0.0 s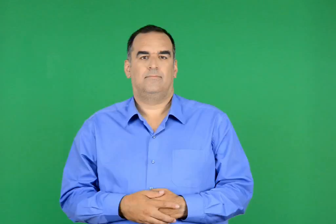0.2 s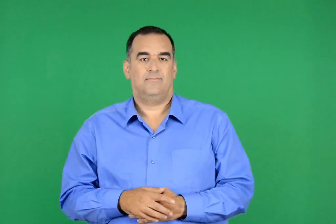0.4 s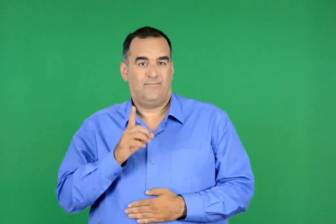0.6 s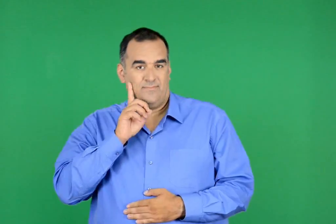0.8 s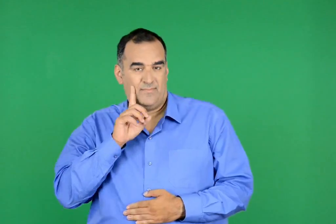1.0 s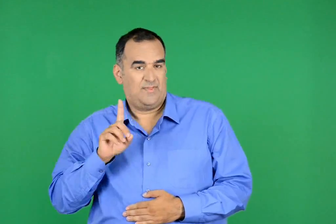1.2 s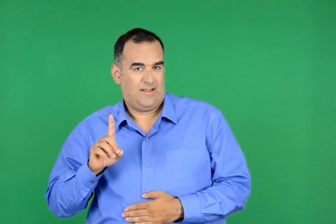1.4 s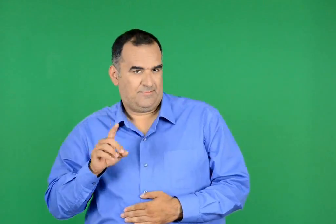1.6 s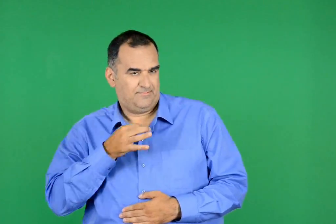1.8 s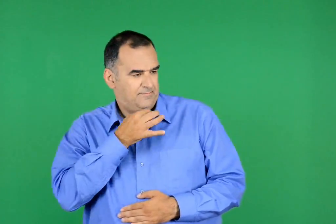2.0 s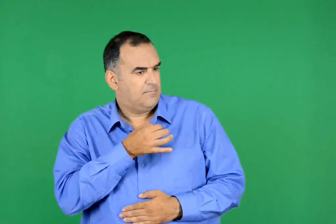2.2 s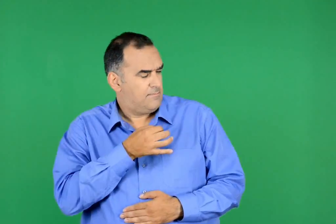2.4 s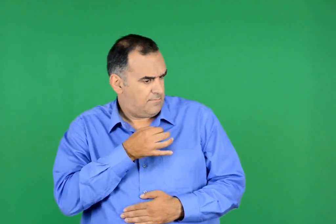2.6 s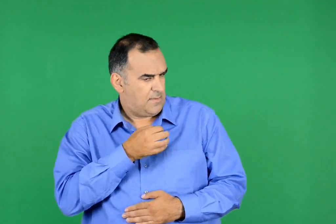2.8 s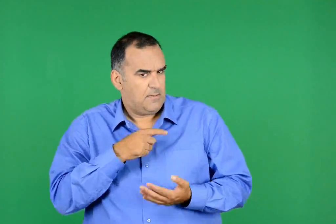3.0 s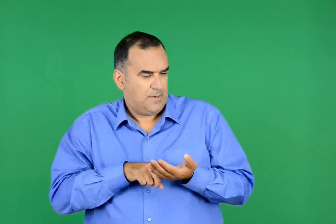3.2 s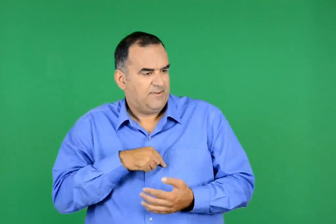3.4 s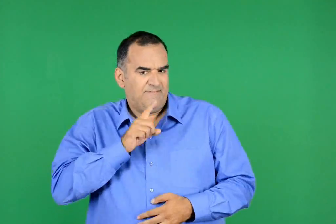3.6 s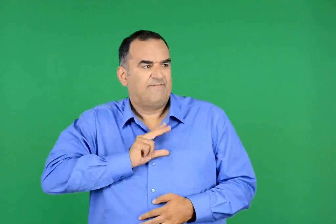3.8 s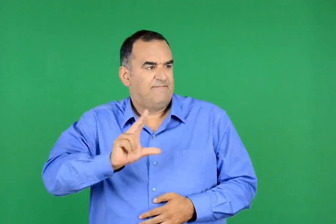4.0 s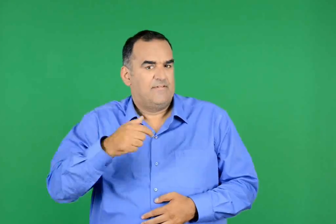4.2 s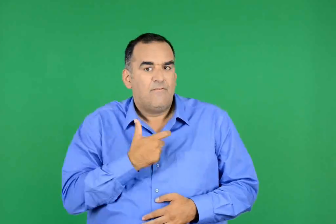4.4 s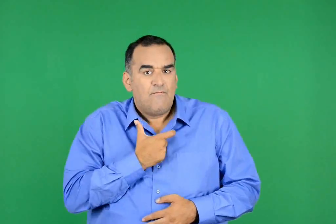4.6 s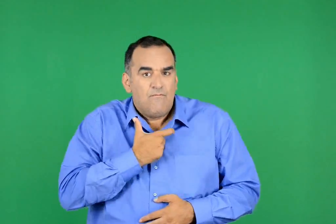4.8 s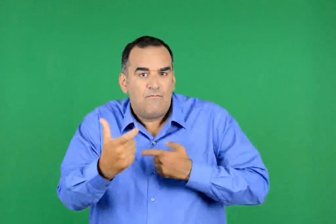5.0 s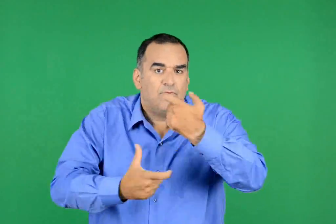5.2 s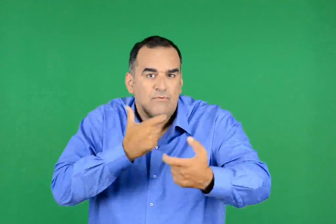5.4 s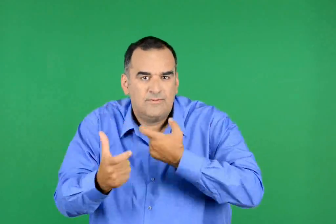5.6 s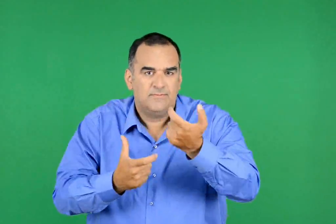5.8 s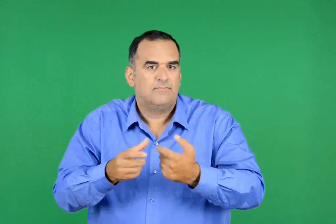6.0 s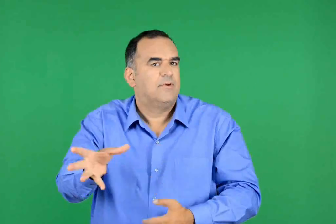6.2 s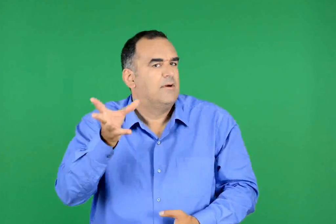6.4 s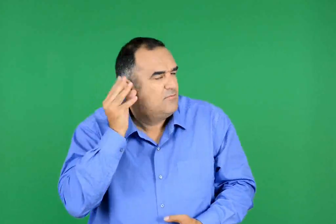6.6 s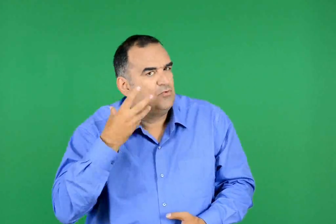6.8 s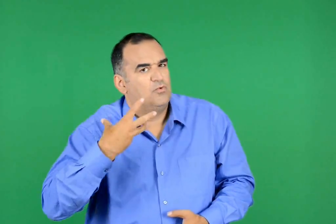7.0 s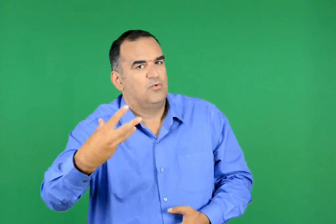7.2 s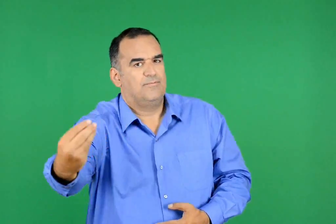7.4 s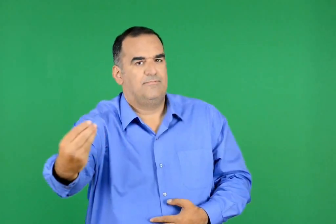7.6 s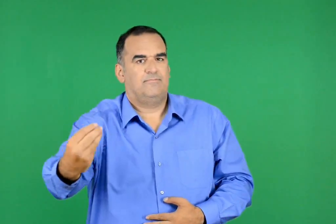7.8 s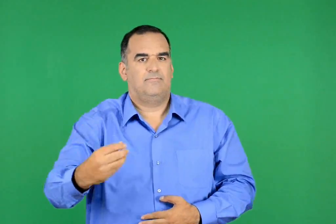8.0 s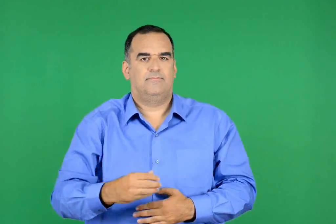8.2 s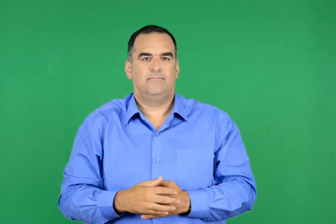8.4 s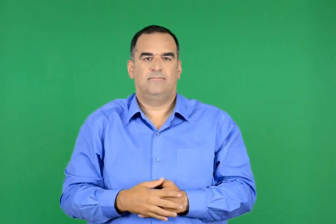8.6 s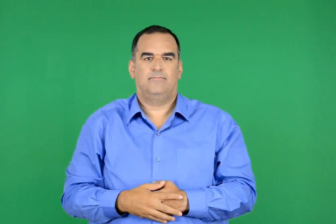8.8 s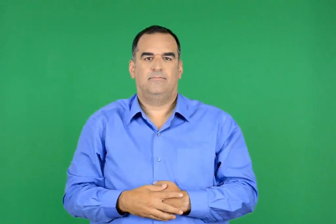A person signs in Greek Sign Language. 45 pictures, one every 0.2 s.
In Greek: πρέπει και εμείς να φωνάξουμε να μας ακούσουν , σκέφτηκε η δανάη
